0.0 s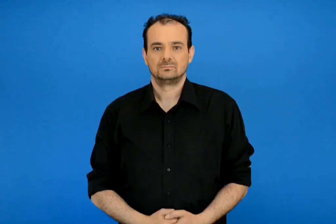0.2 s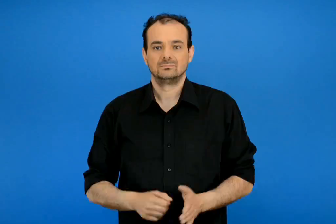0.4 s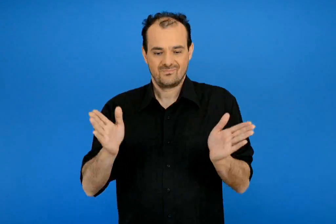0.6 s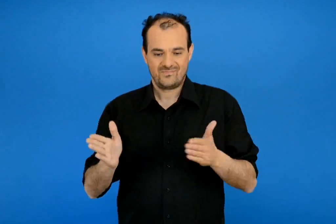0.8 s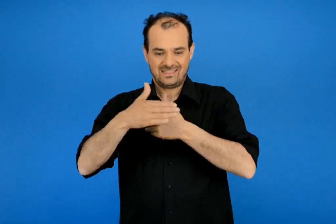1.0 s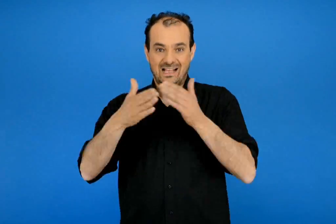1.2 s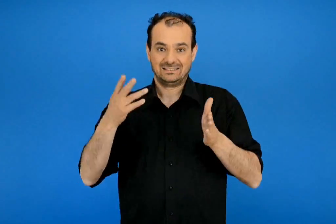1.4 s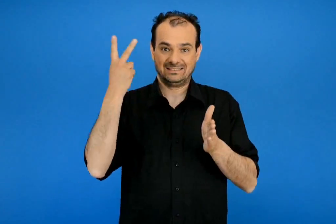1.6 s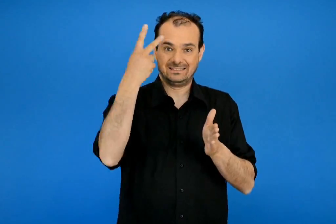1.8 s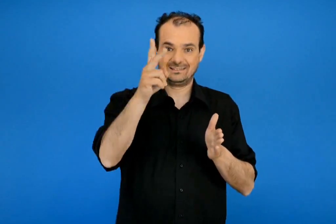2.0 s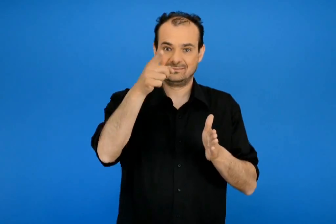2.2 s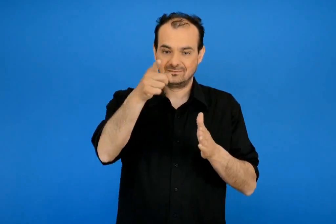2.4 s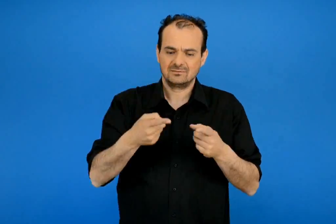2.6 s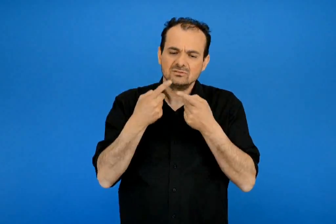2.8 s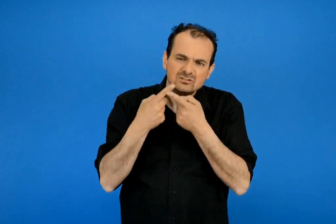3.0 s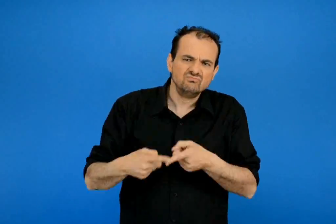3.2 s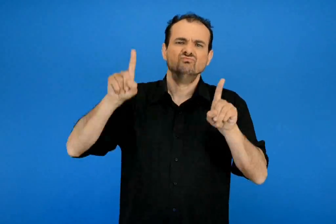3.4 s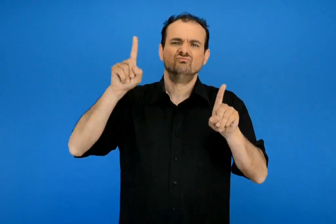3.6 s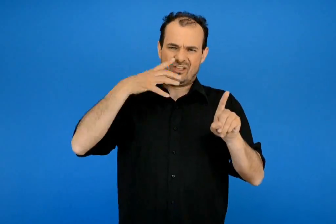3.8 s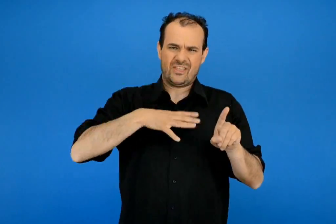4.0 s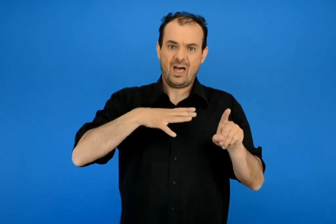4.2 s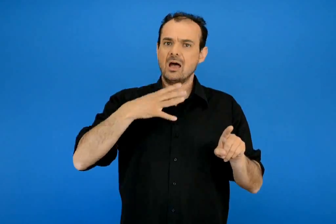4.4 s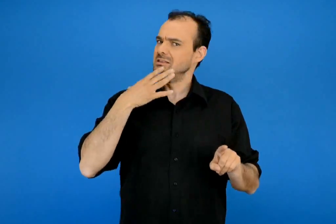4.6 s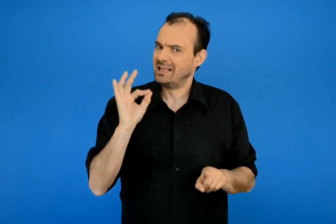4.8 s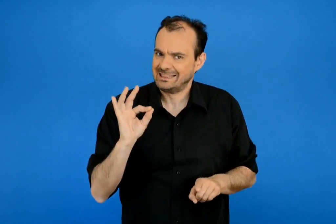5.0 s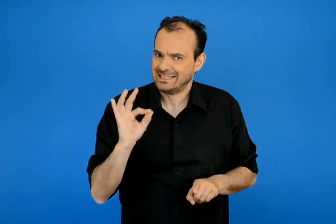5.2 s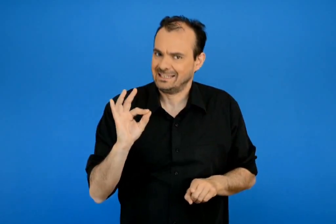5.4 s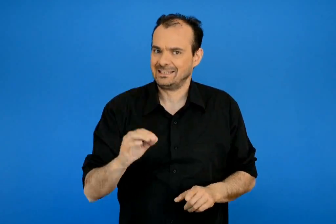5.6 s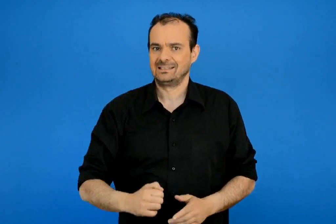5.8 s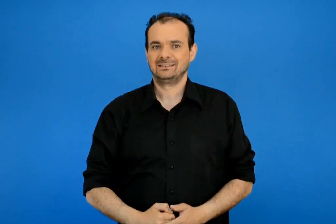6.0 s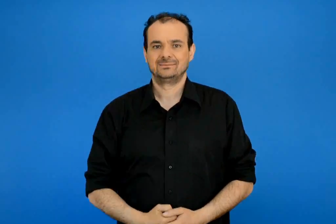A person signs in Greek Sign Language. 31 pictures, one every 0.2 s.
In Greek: τι θα ήθελες να είναι διαφορετικό στην τάξη σου και γιατί ;
